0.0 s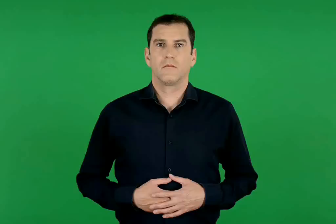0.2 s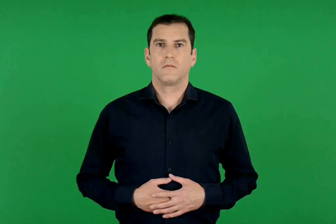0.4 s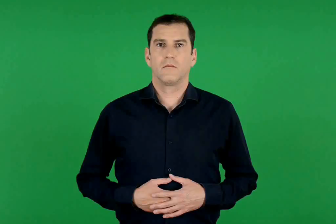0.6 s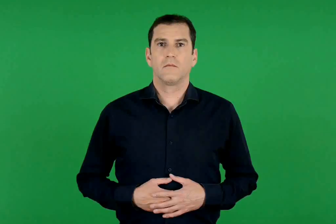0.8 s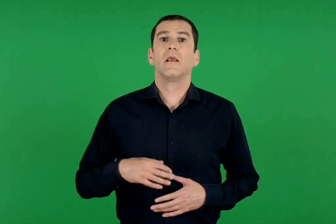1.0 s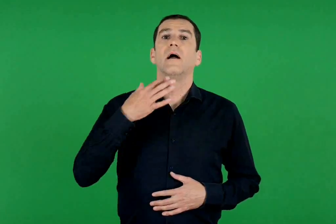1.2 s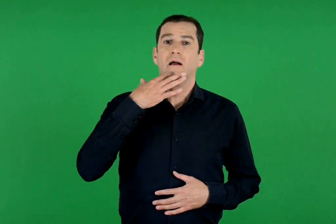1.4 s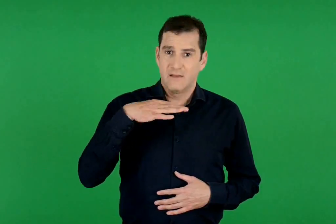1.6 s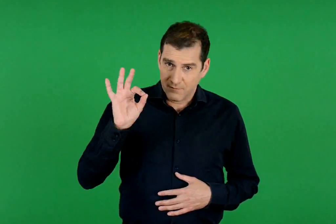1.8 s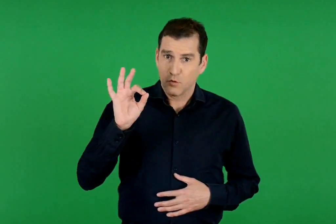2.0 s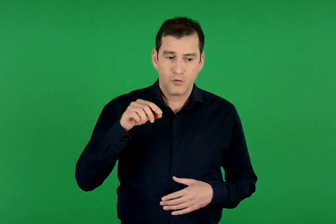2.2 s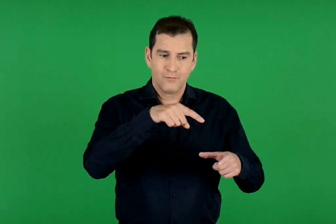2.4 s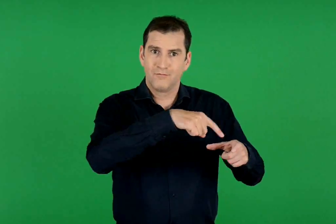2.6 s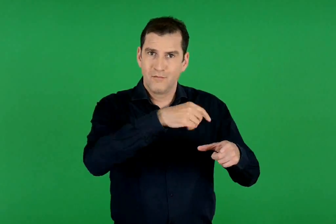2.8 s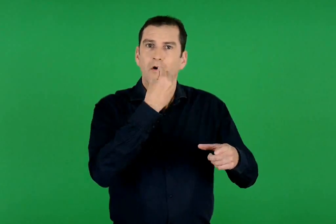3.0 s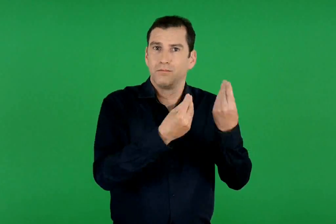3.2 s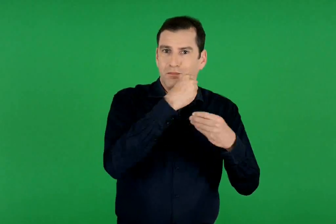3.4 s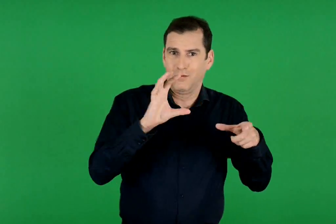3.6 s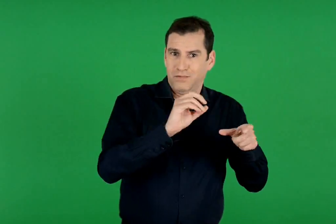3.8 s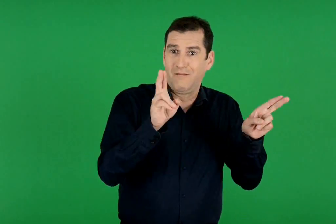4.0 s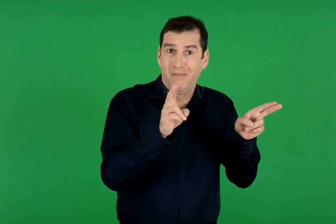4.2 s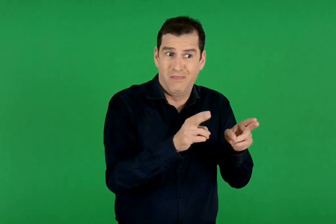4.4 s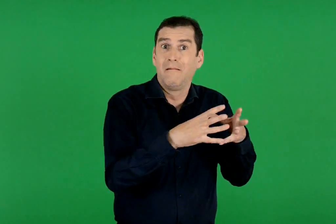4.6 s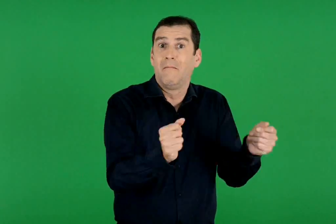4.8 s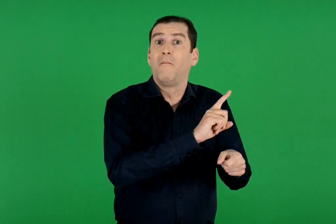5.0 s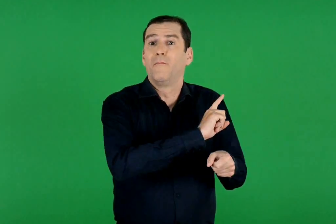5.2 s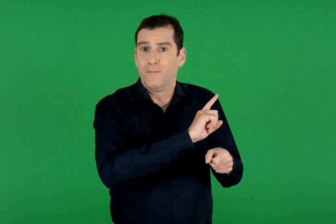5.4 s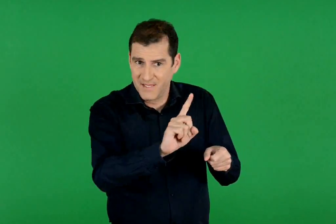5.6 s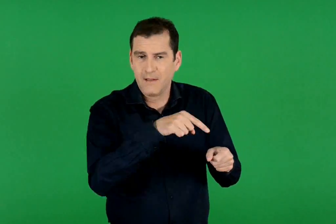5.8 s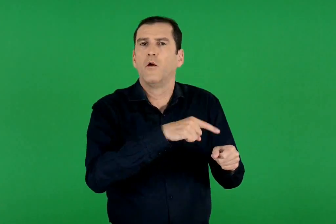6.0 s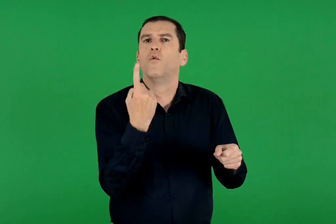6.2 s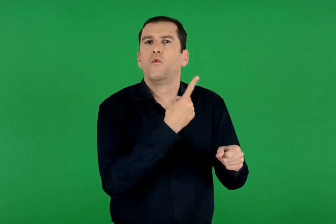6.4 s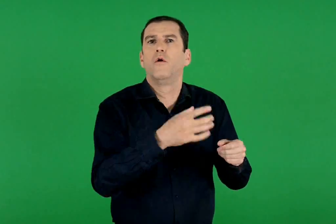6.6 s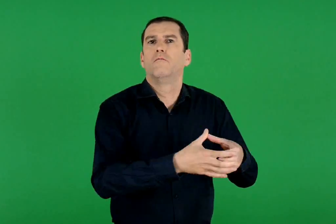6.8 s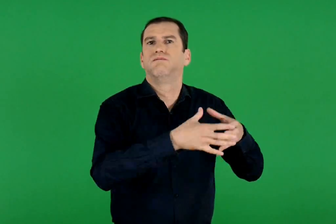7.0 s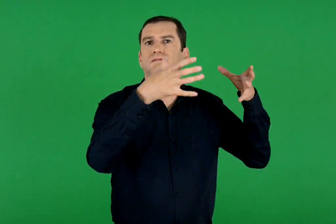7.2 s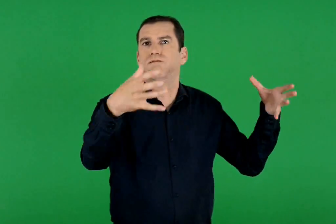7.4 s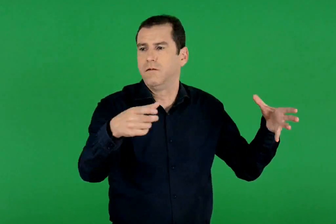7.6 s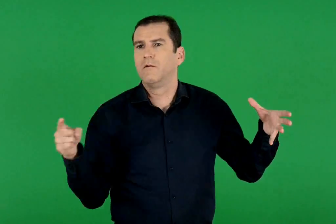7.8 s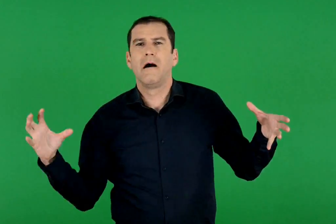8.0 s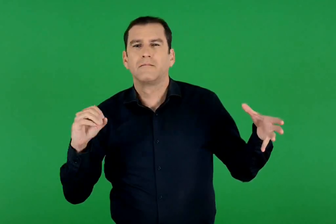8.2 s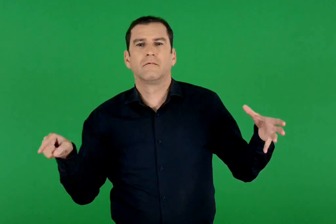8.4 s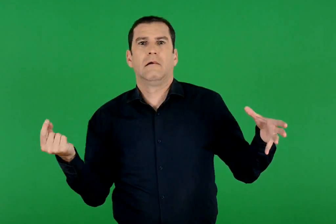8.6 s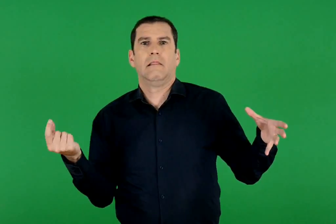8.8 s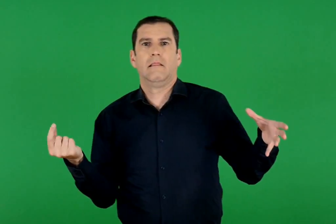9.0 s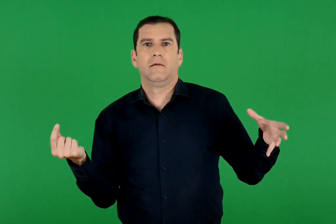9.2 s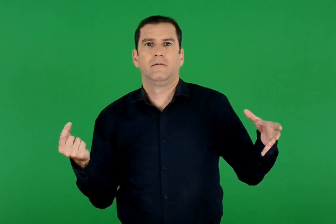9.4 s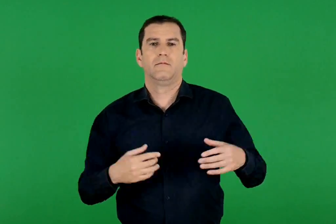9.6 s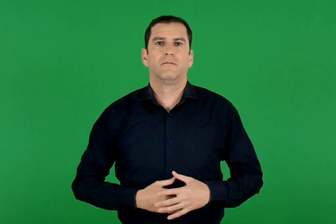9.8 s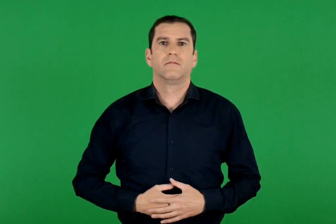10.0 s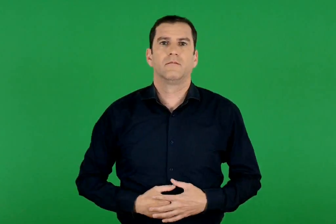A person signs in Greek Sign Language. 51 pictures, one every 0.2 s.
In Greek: για αυτό όσοι τρώγονται , για να μην εξαφανιστούν , είναι περισσότεροι από αυτούς που τους τρώνε
